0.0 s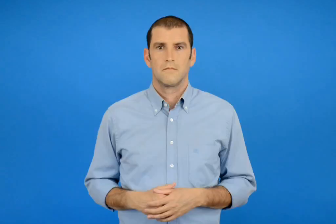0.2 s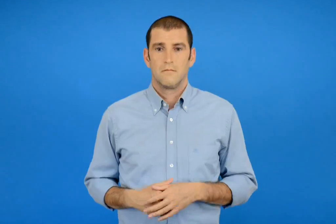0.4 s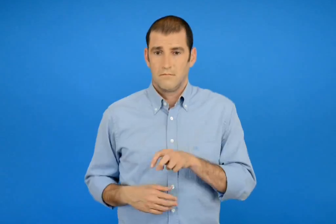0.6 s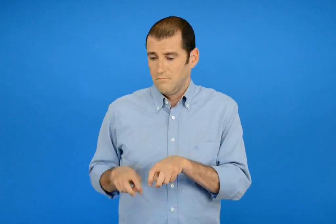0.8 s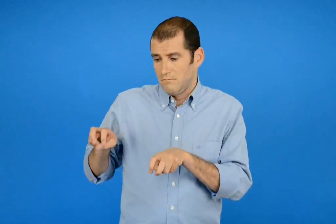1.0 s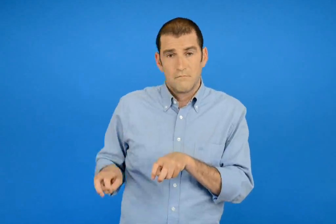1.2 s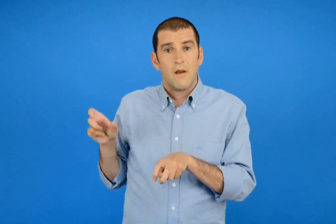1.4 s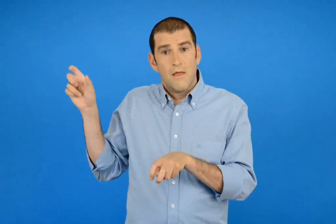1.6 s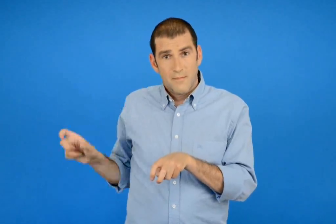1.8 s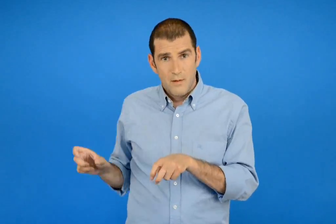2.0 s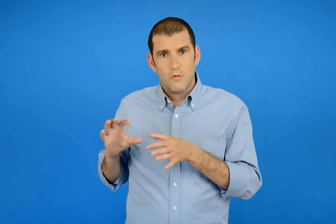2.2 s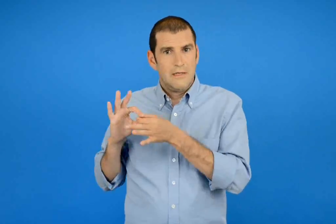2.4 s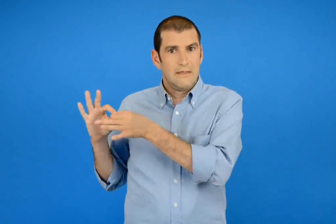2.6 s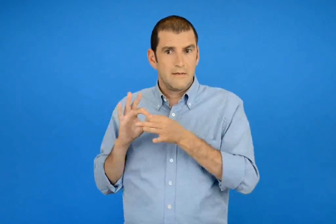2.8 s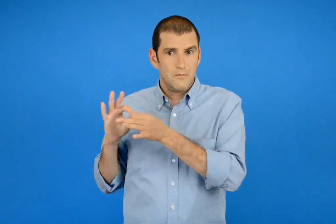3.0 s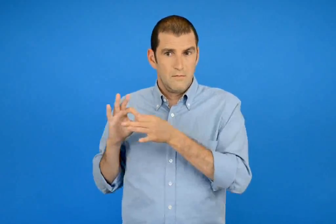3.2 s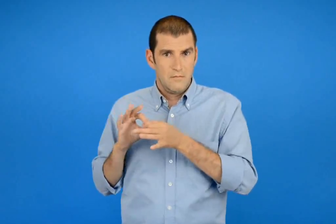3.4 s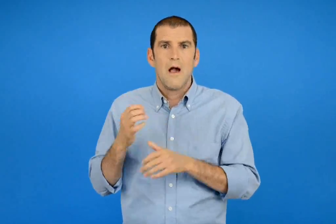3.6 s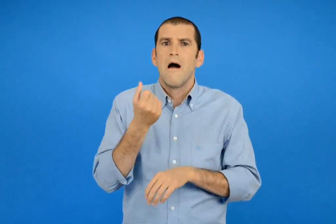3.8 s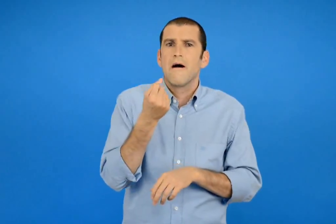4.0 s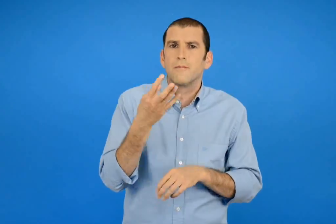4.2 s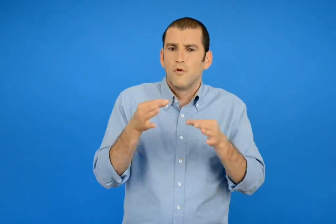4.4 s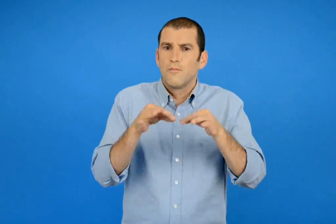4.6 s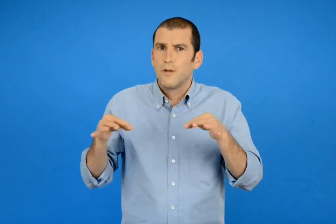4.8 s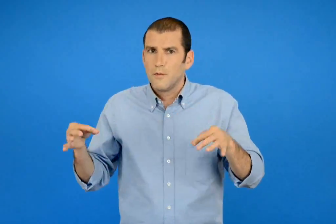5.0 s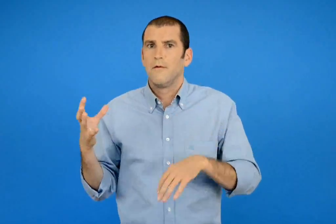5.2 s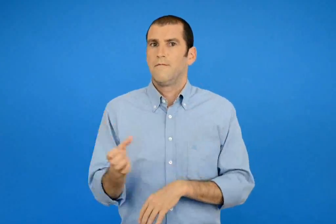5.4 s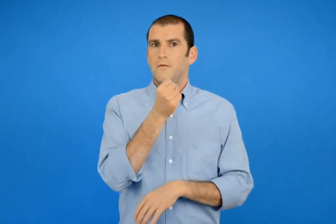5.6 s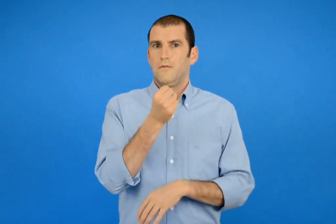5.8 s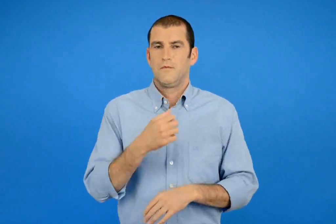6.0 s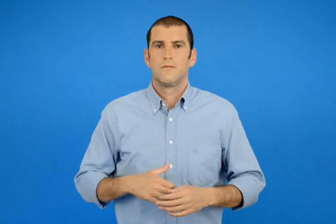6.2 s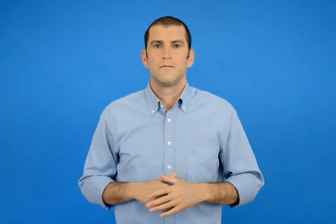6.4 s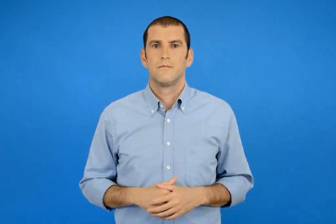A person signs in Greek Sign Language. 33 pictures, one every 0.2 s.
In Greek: συνεργάζομαι με τον διπλανό μου για να βρω τους αριθμούς που λείπουν
